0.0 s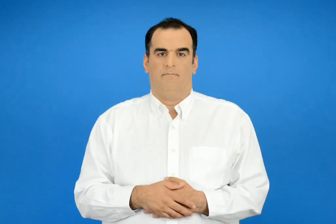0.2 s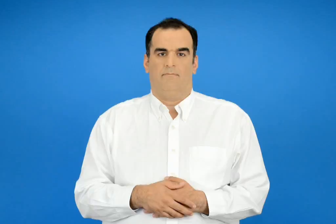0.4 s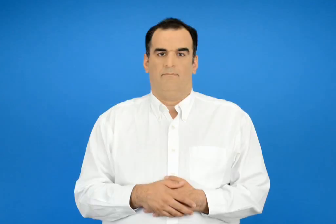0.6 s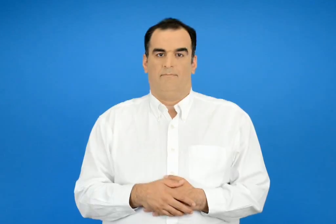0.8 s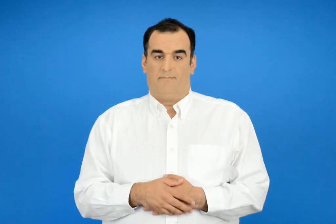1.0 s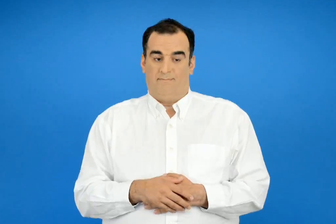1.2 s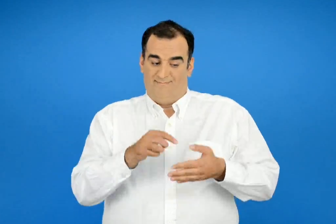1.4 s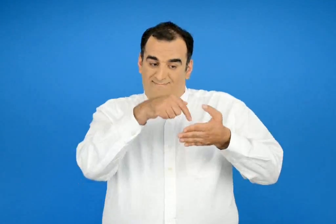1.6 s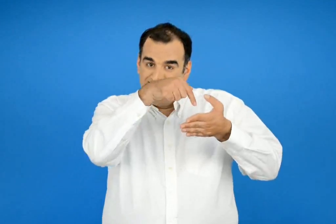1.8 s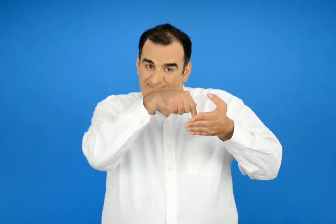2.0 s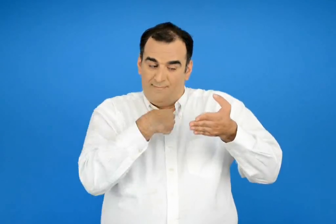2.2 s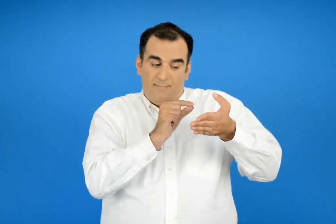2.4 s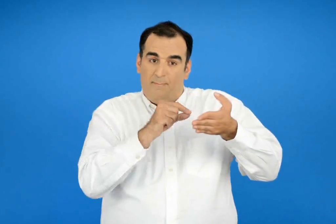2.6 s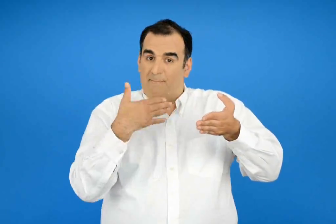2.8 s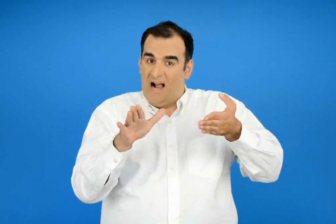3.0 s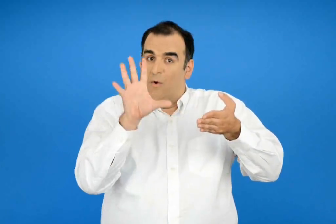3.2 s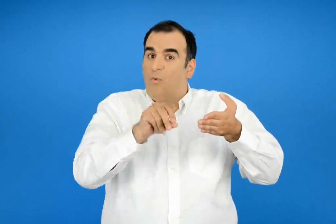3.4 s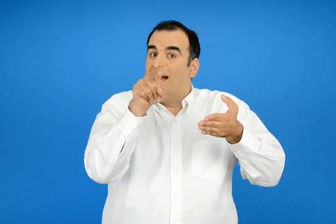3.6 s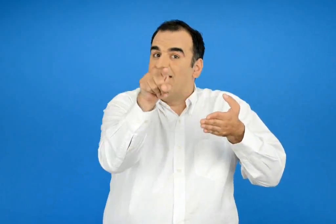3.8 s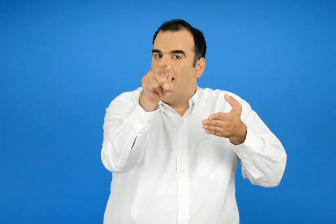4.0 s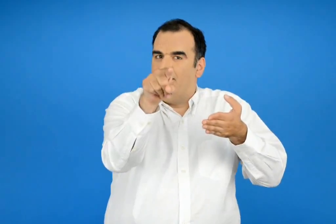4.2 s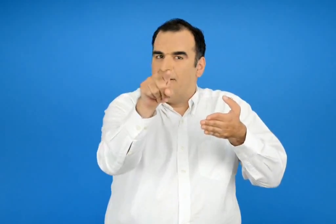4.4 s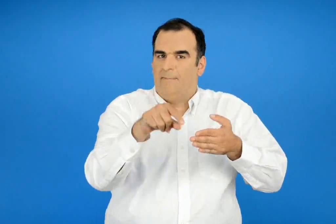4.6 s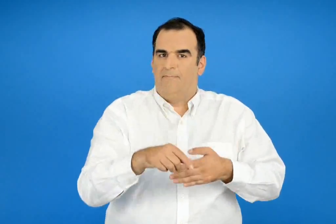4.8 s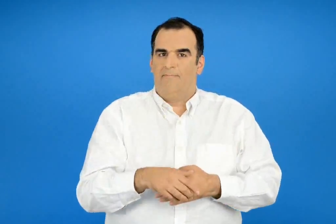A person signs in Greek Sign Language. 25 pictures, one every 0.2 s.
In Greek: παρακάτω έγραψα κάτι για σένα
